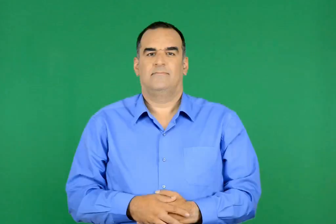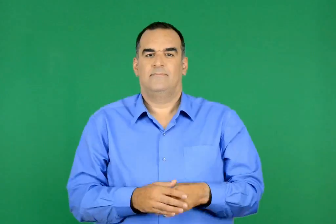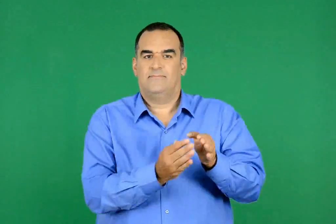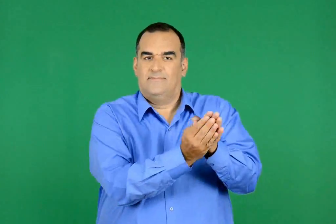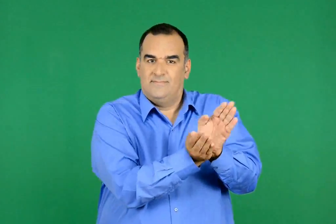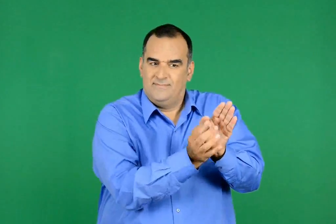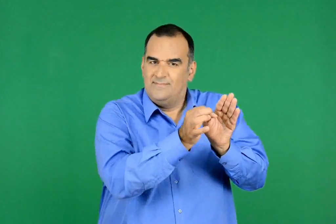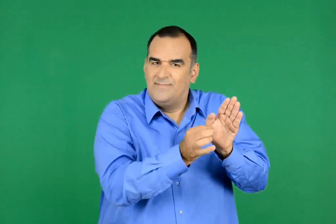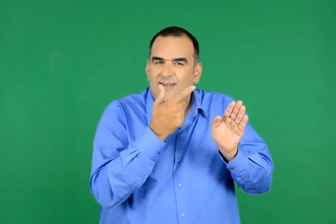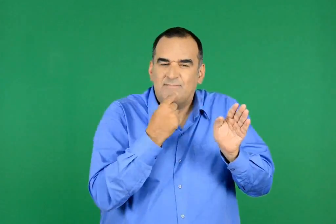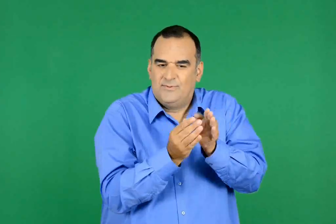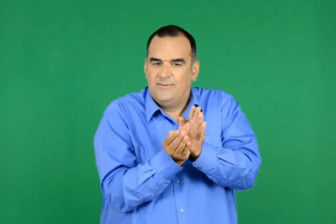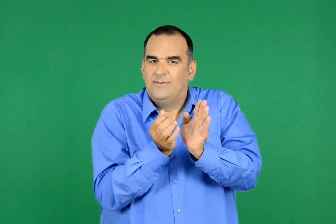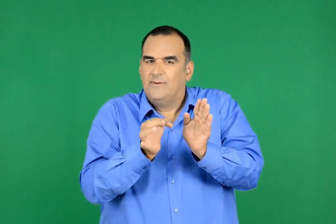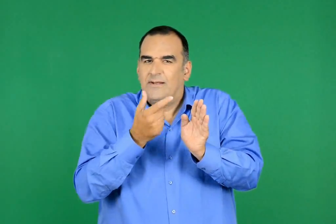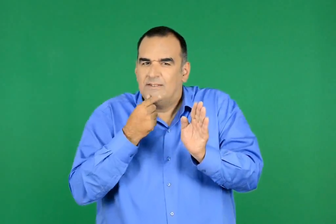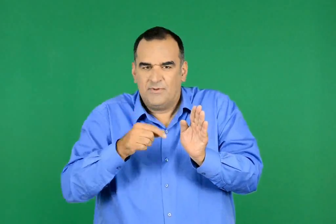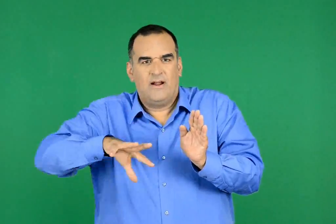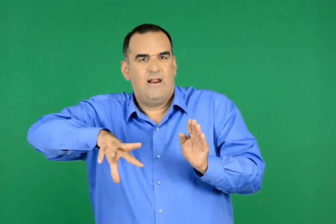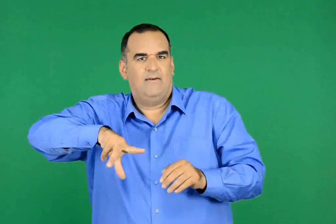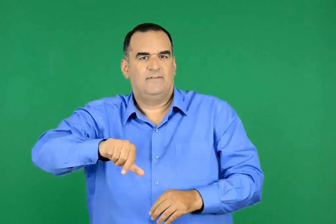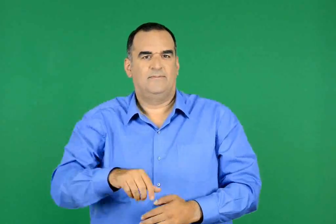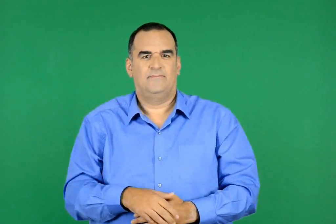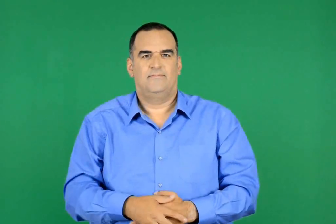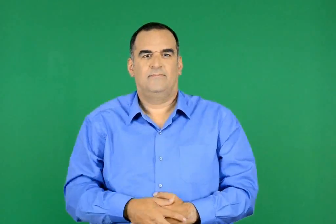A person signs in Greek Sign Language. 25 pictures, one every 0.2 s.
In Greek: ο κλέφτης των µαργαριταριών
